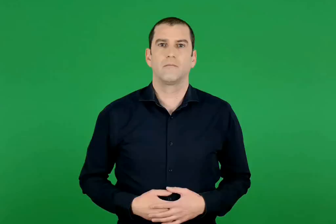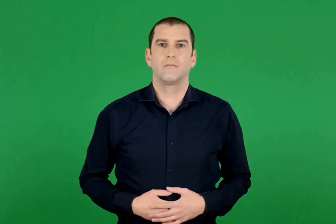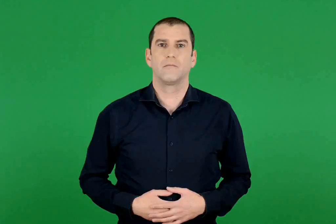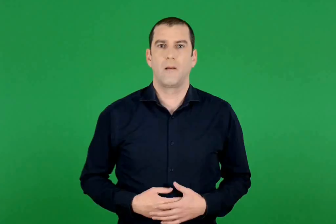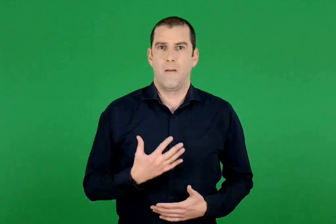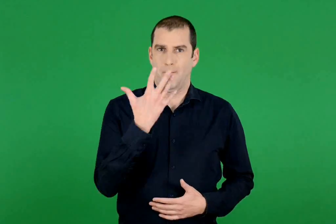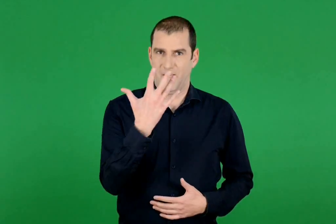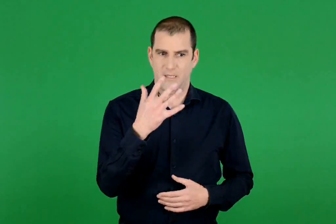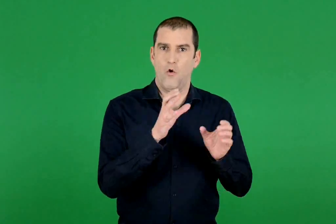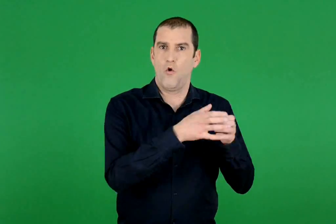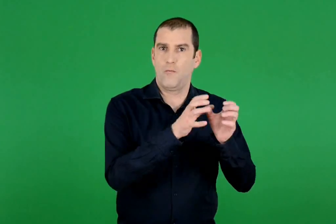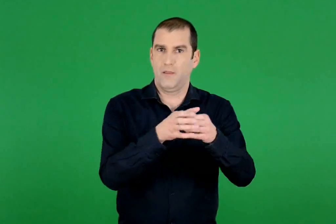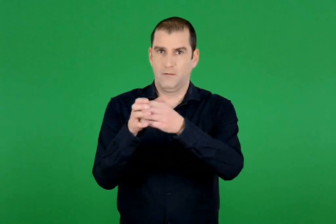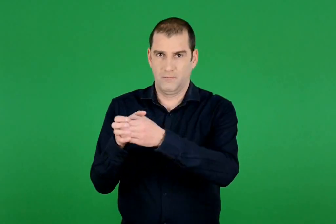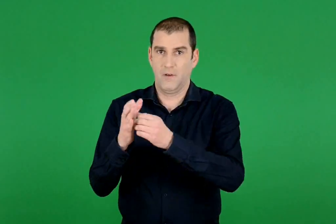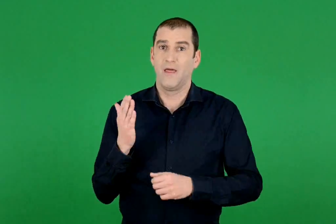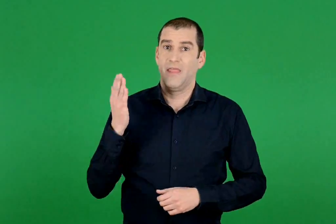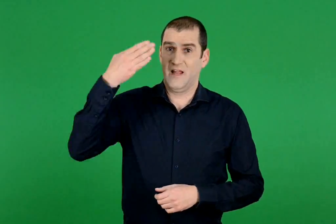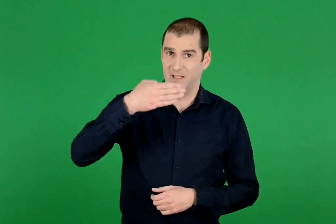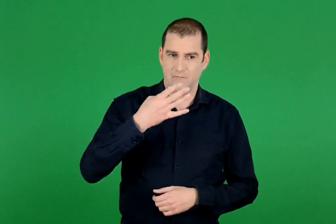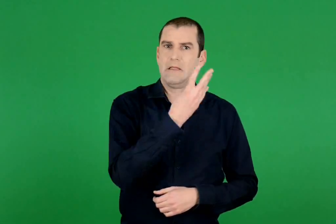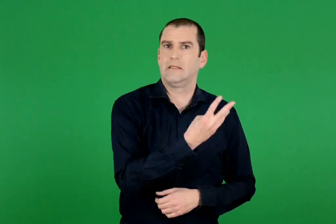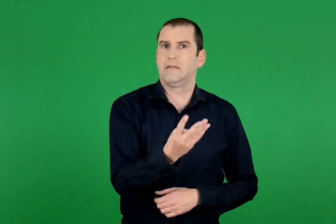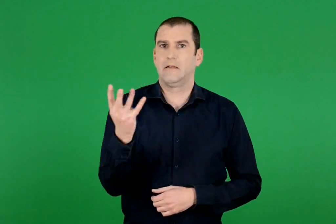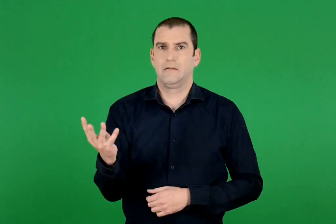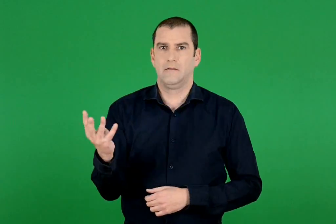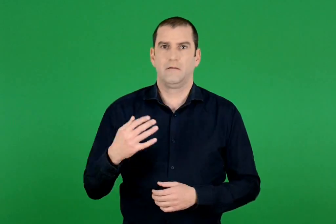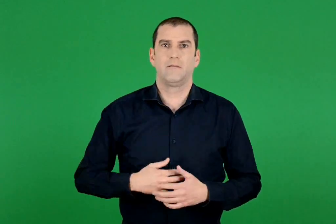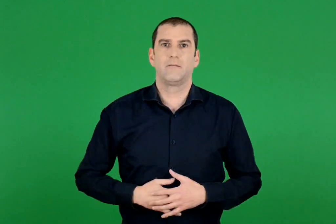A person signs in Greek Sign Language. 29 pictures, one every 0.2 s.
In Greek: 5 ομάδες από 4 δελφίνια
